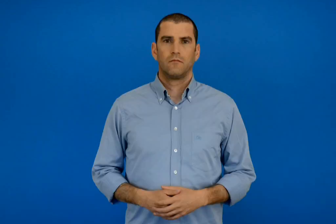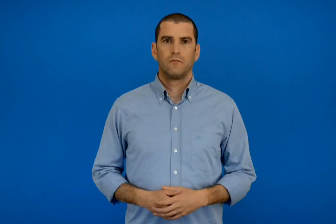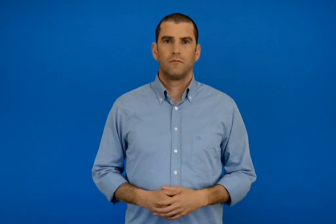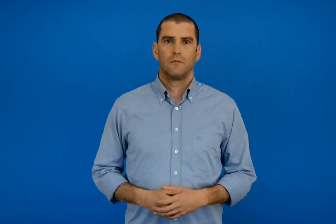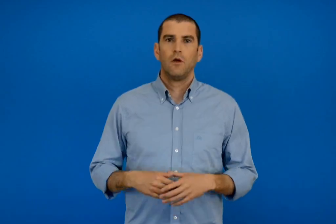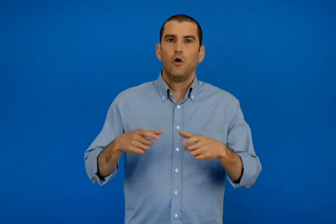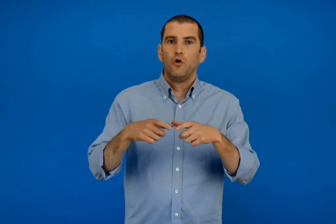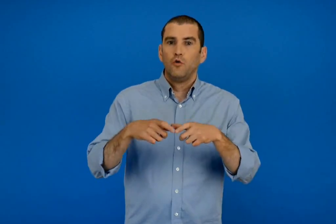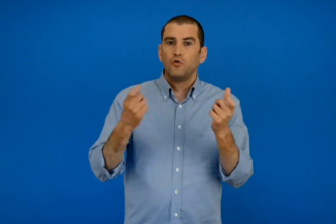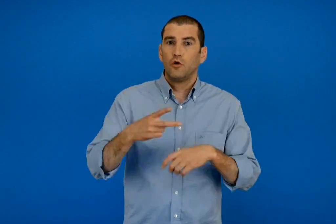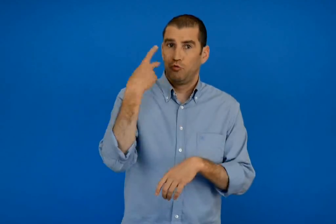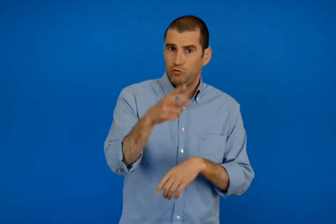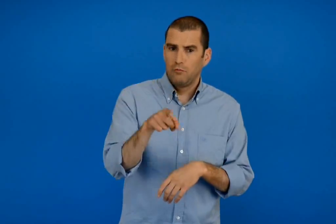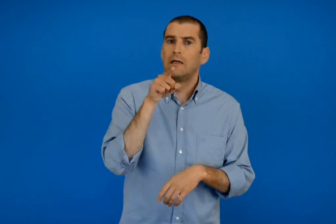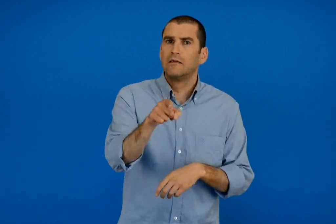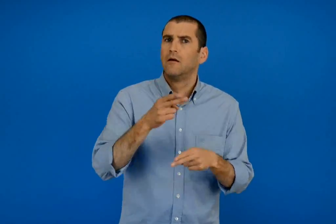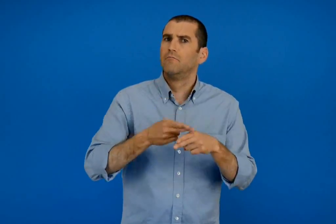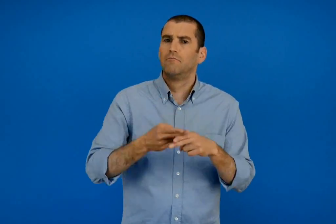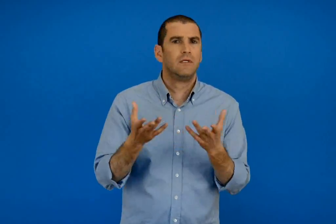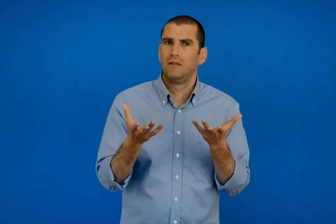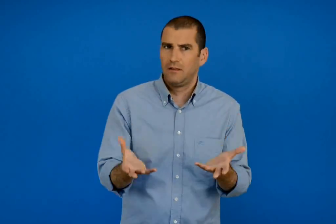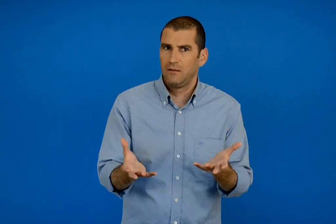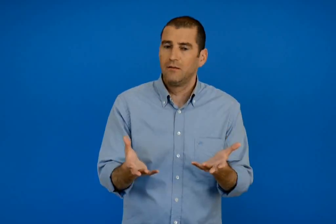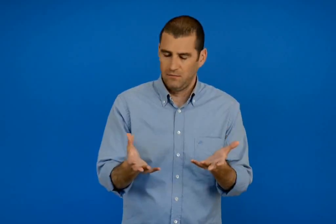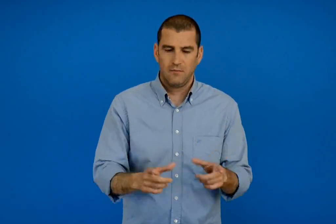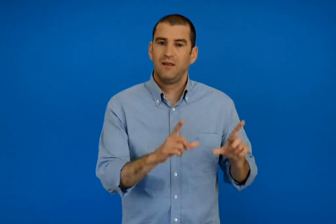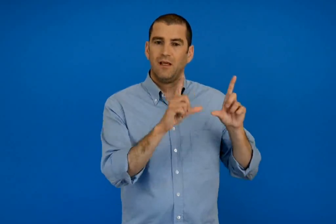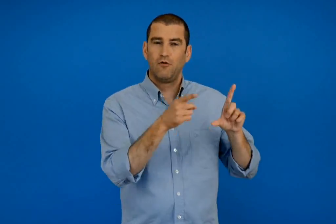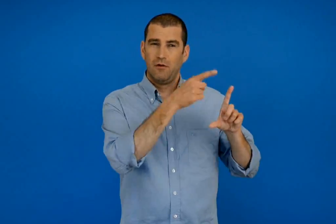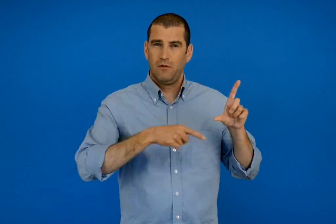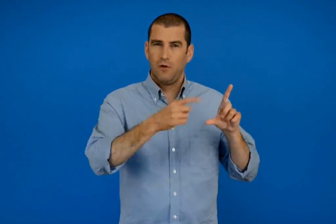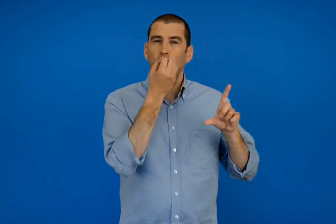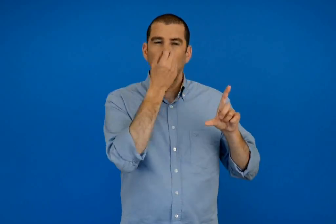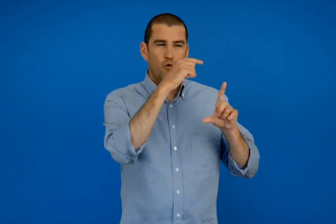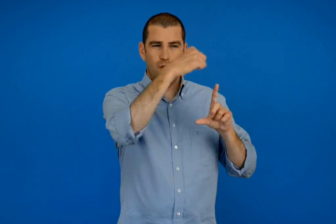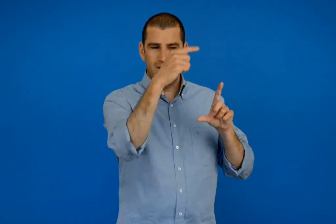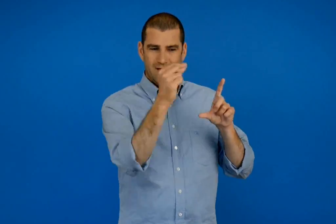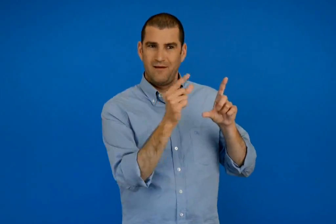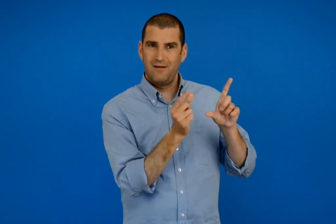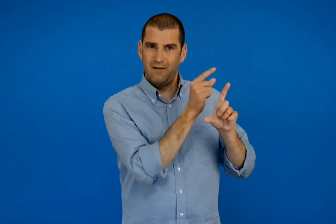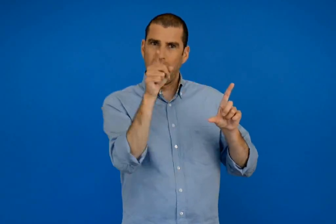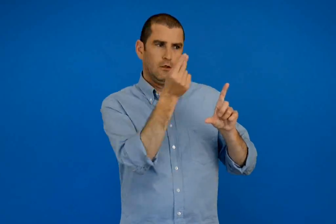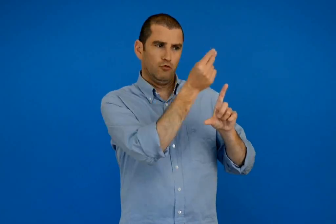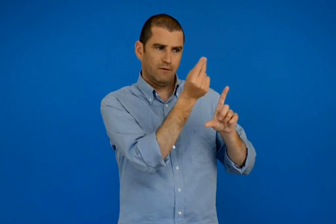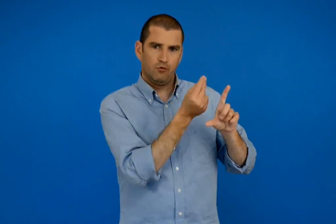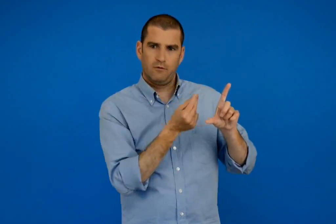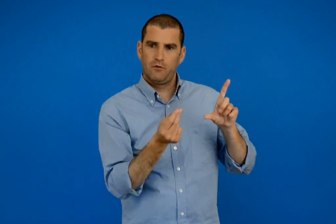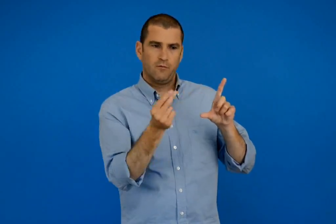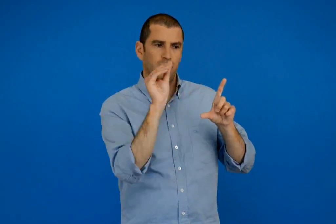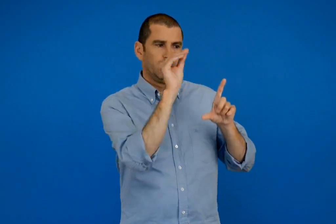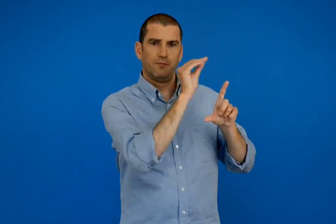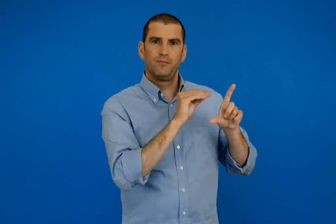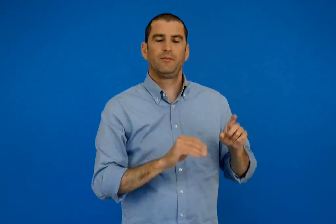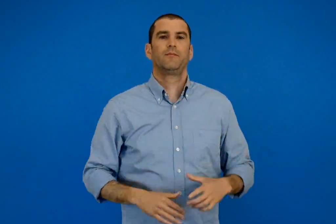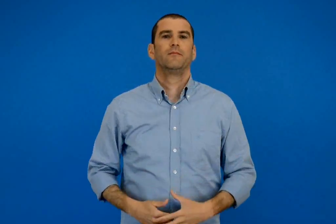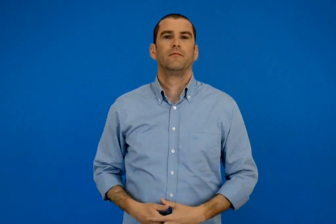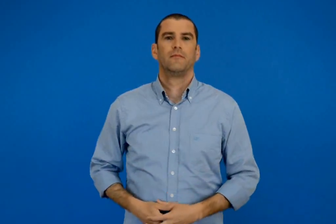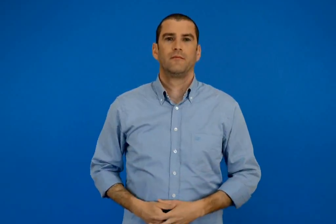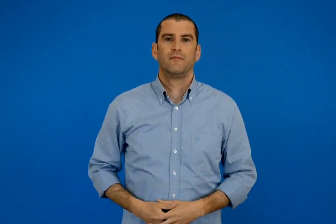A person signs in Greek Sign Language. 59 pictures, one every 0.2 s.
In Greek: τι σημαίνει για σένα το σχολείο σου ; να ζωγραφίσεις εικόνες από το σχολείο σου στα πέταλα του λουλουδιού
